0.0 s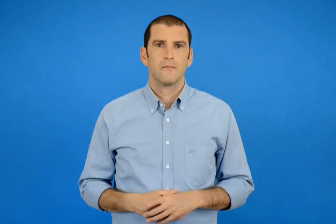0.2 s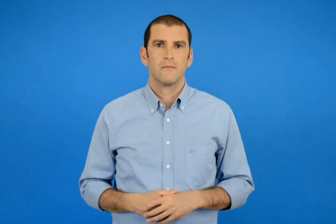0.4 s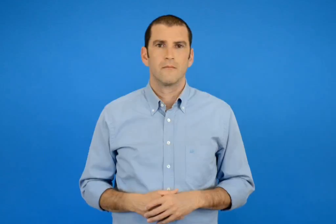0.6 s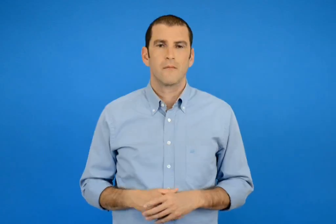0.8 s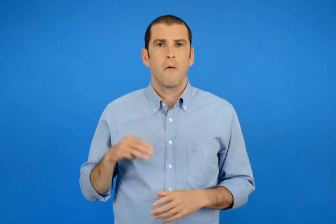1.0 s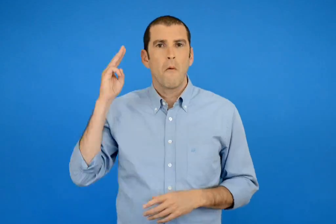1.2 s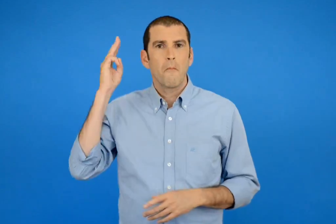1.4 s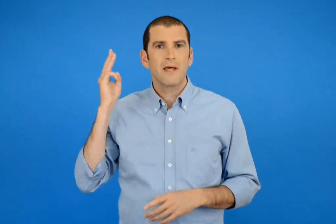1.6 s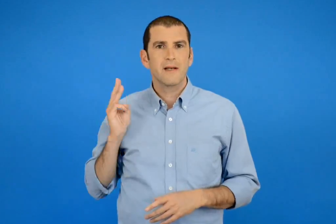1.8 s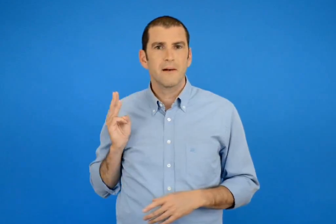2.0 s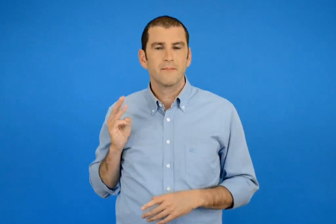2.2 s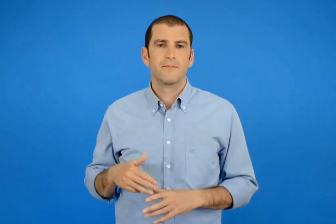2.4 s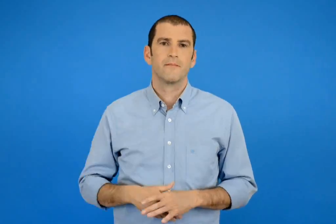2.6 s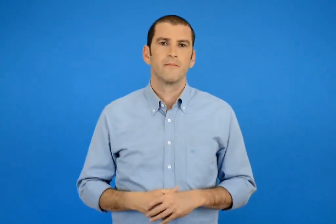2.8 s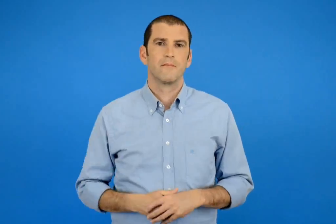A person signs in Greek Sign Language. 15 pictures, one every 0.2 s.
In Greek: μαρίνα
